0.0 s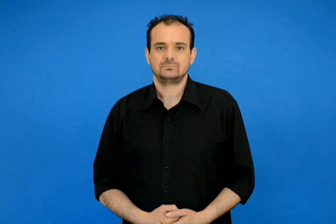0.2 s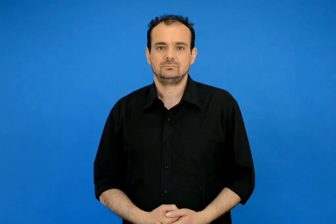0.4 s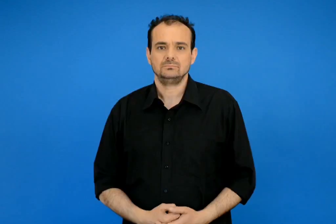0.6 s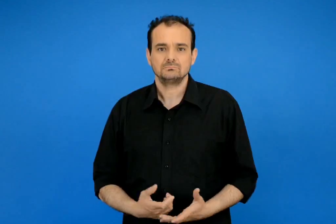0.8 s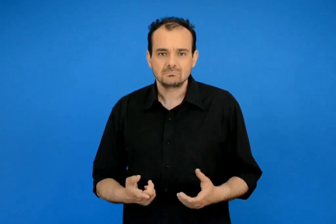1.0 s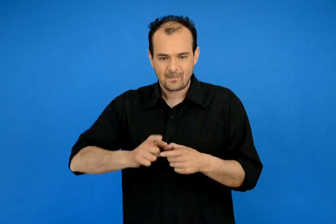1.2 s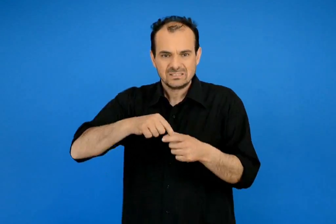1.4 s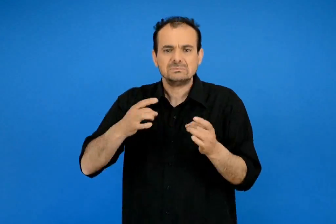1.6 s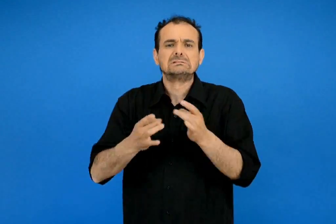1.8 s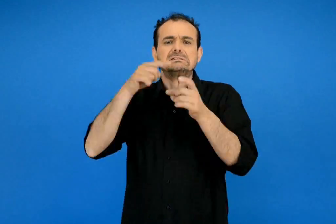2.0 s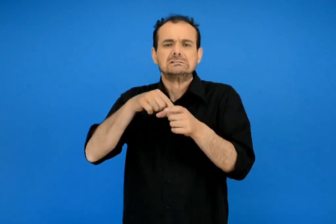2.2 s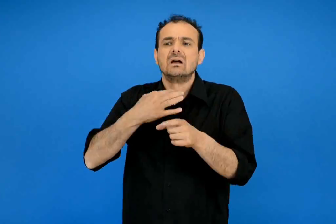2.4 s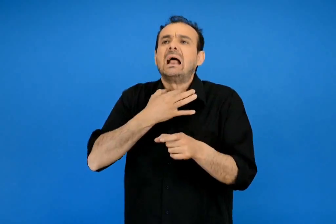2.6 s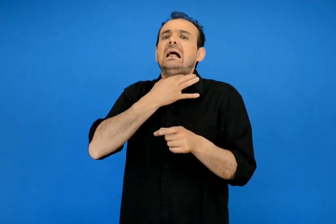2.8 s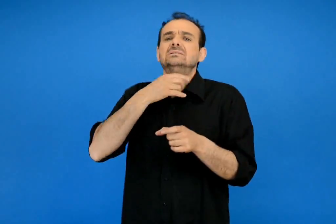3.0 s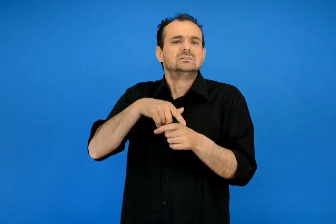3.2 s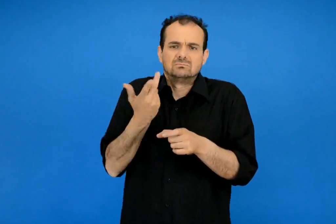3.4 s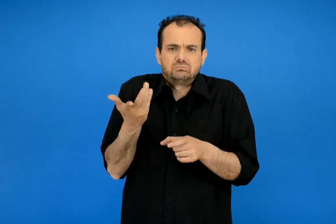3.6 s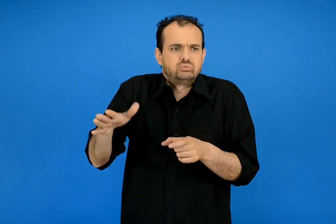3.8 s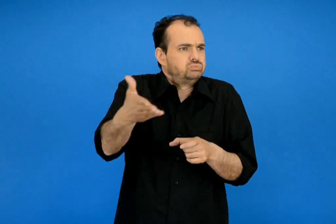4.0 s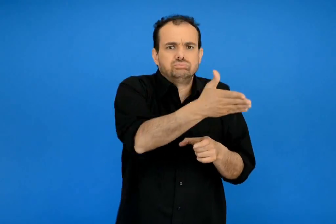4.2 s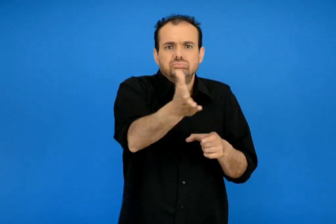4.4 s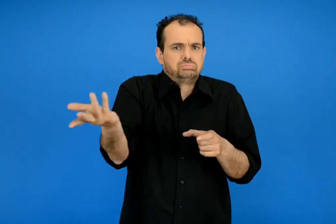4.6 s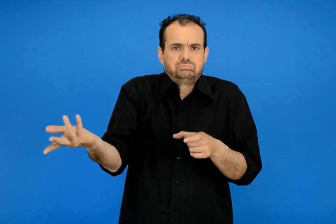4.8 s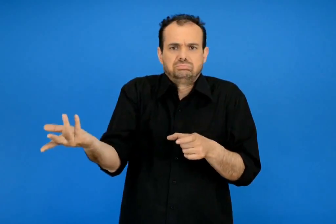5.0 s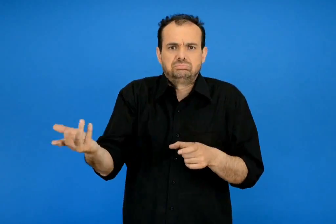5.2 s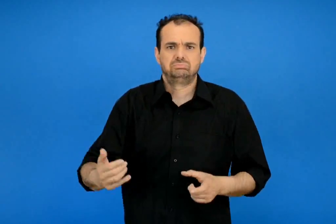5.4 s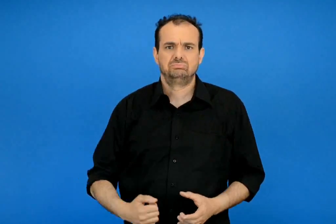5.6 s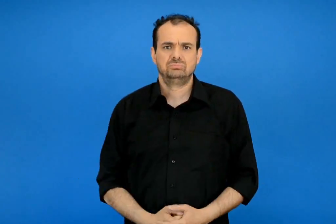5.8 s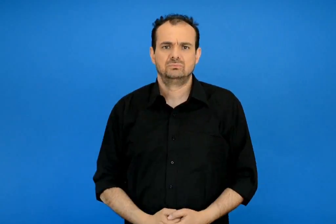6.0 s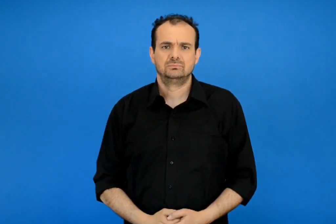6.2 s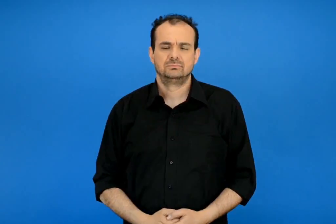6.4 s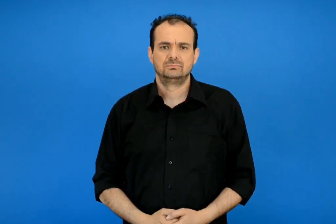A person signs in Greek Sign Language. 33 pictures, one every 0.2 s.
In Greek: σε ποιες περιπτώσεις μας χρειάζεται η πυξίδα ;
